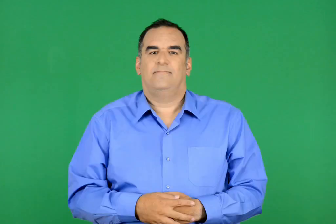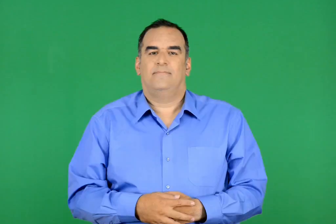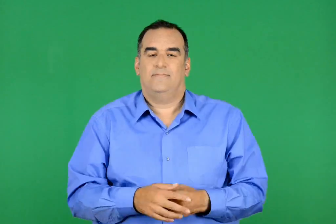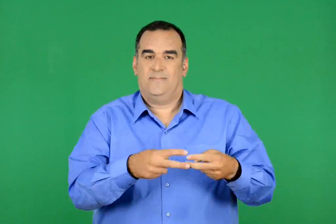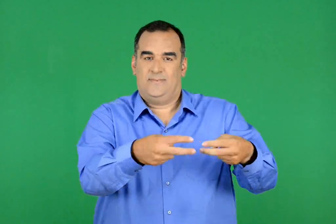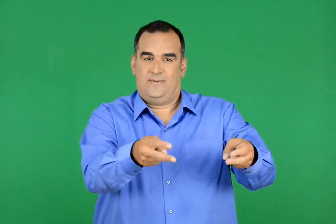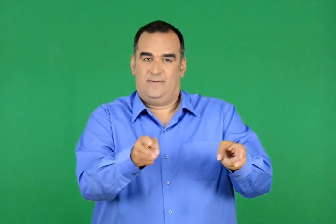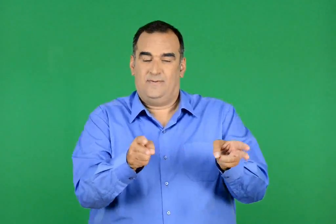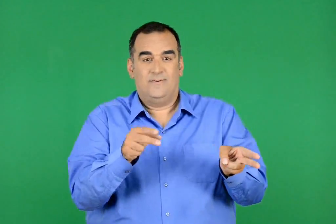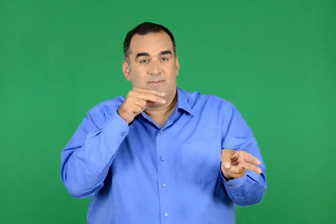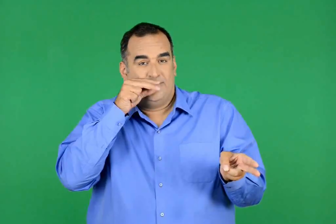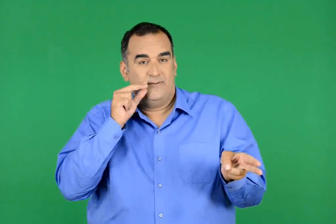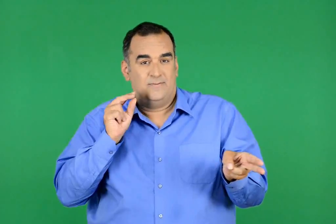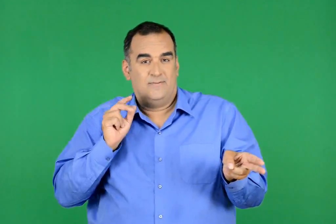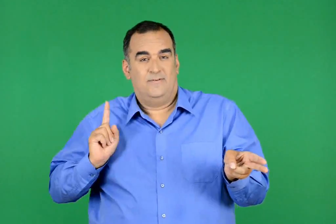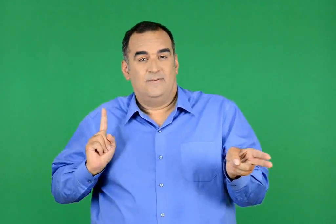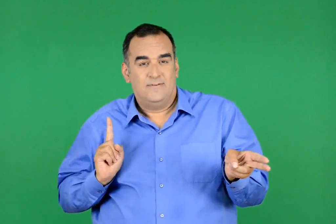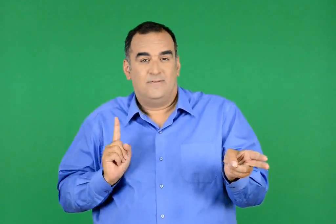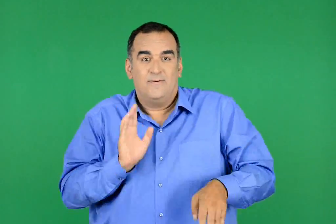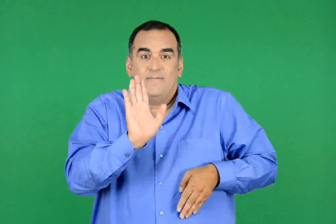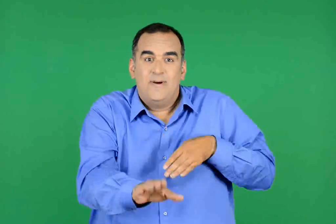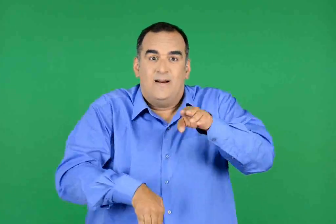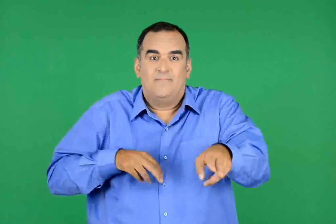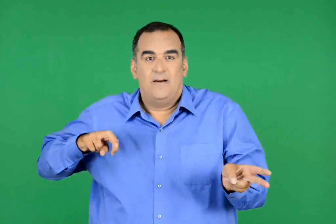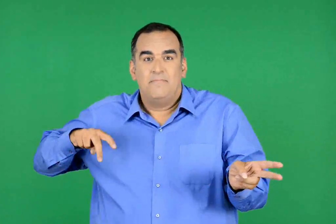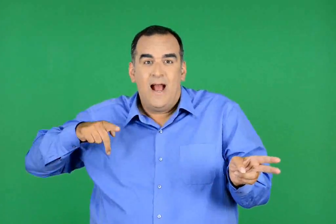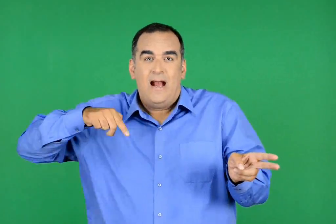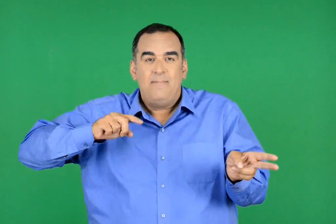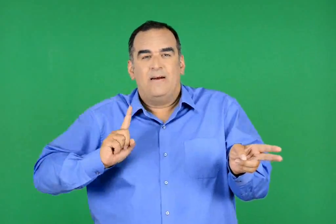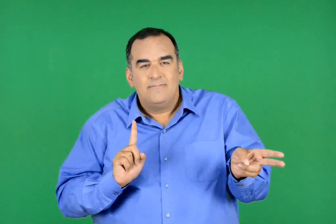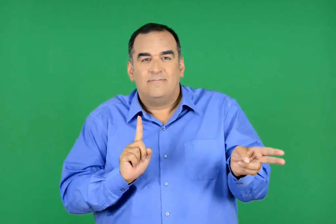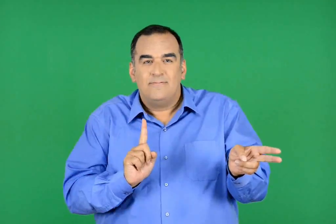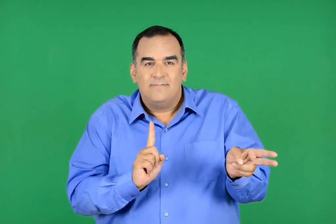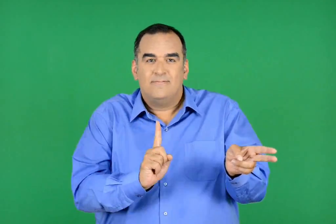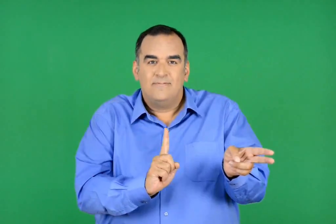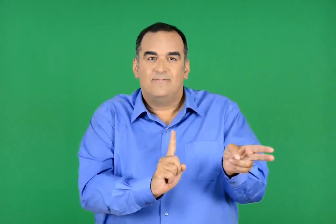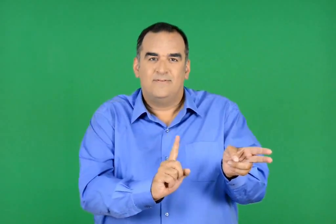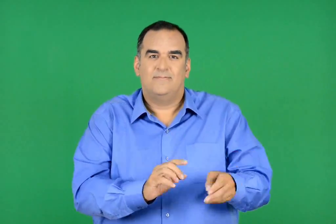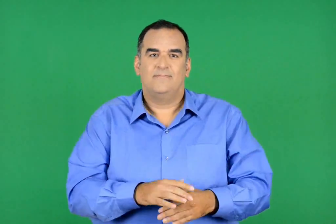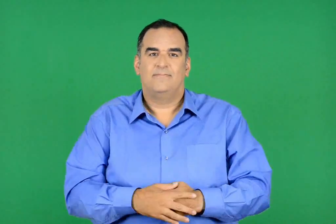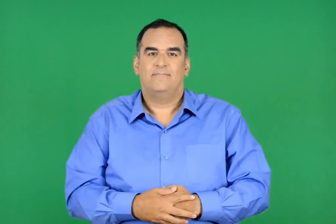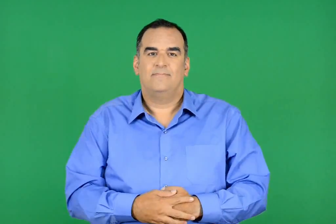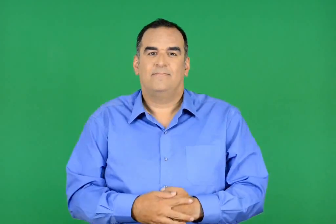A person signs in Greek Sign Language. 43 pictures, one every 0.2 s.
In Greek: ο λούης πετάει προς το στάδιο. είναι σχεδόν από έξω
